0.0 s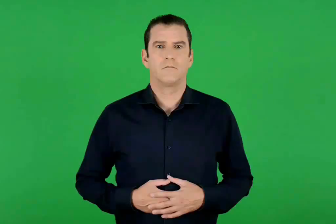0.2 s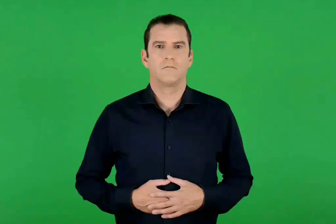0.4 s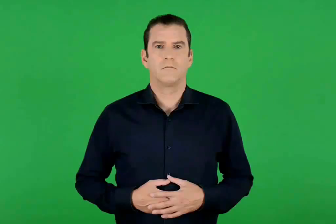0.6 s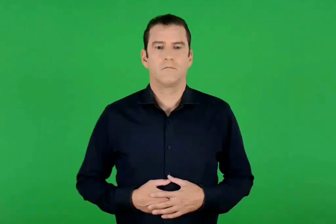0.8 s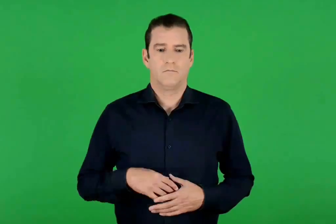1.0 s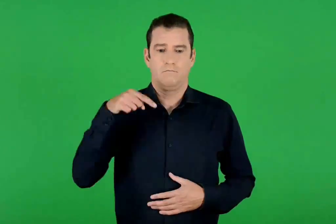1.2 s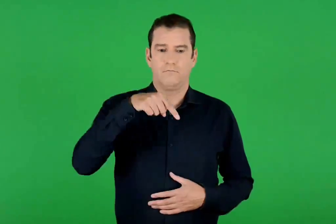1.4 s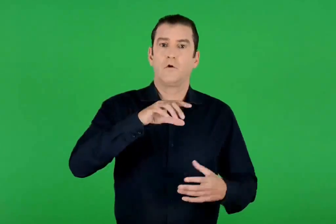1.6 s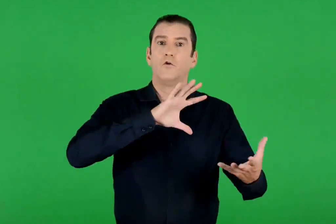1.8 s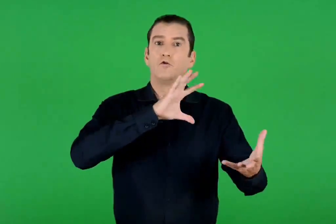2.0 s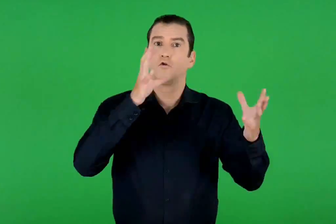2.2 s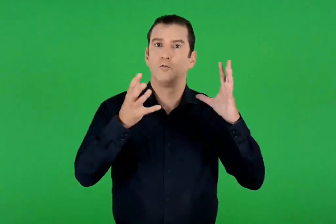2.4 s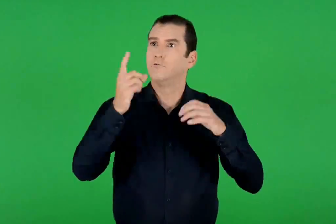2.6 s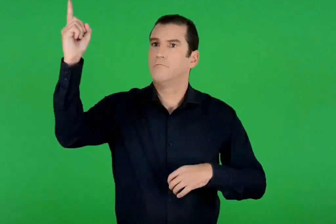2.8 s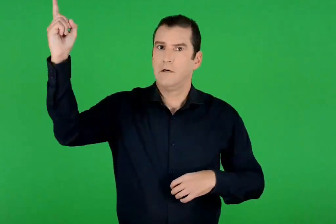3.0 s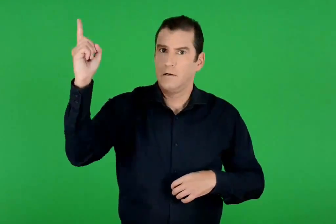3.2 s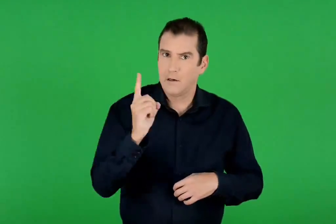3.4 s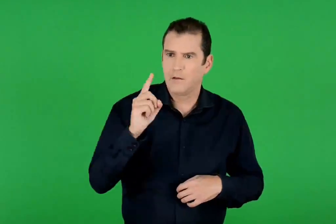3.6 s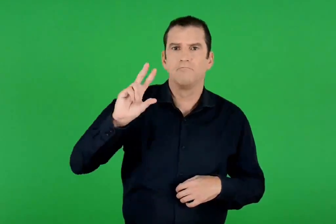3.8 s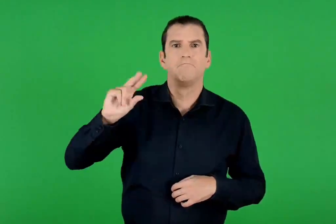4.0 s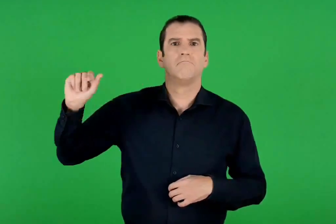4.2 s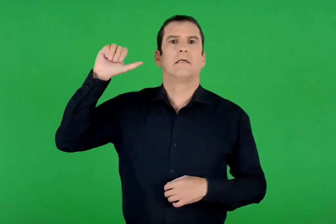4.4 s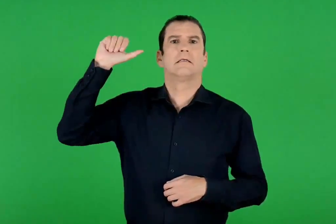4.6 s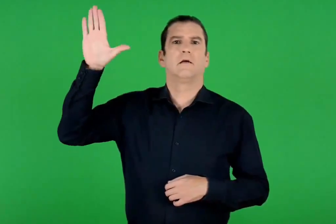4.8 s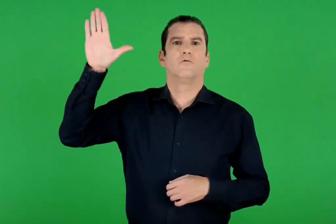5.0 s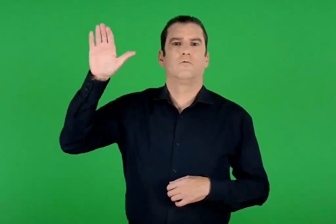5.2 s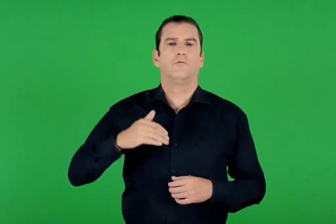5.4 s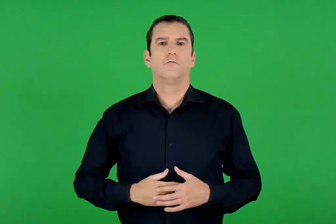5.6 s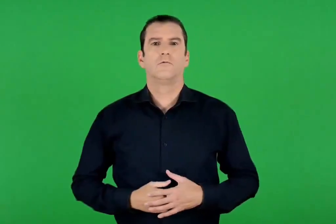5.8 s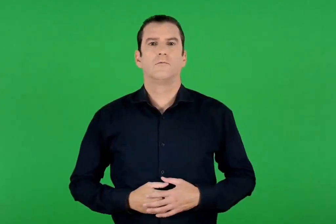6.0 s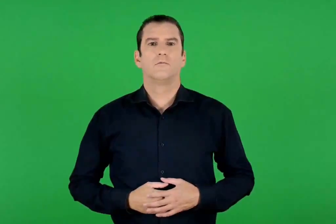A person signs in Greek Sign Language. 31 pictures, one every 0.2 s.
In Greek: ήρθε στον κόσμο σαν ξένος
